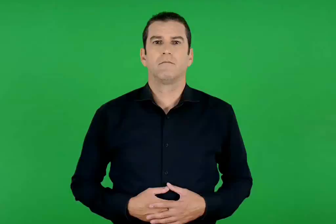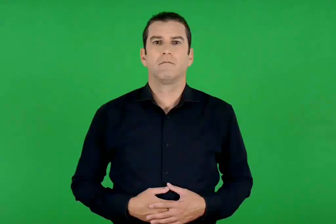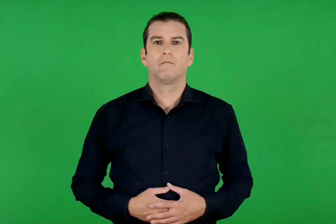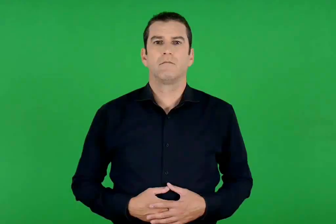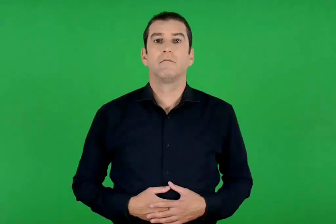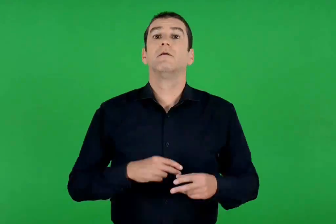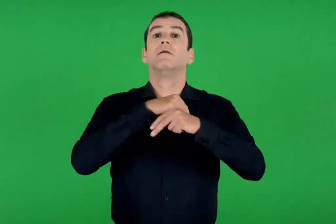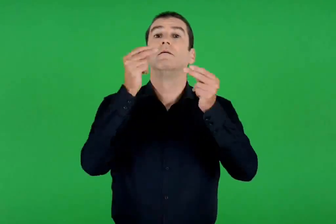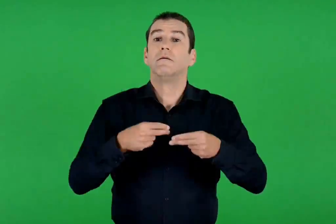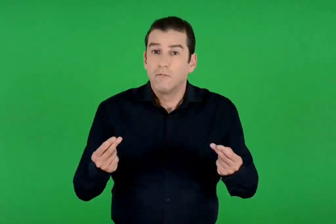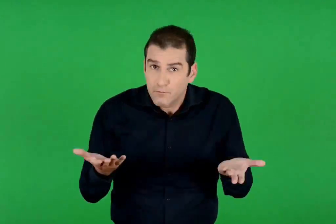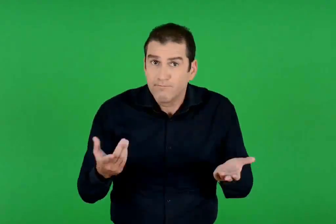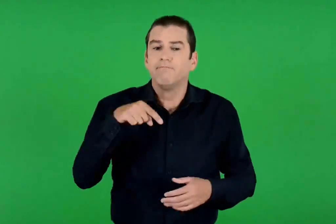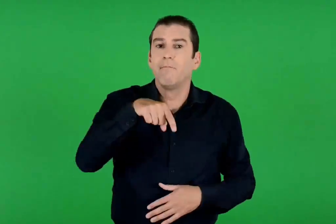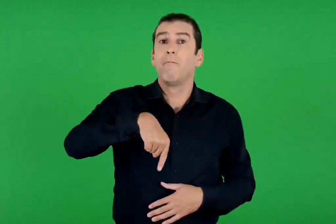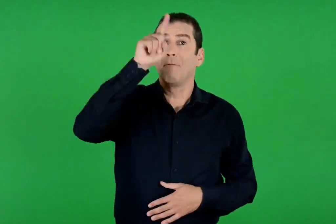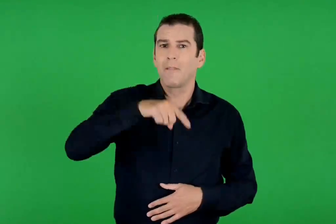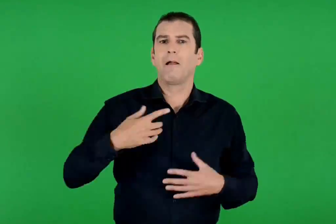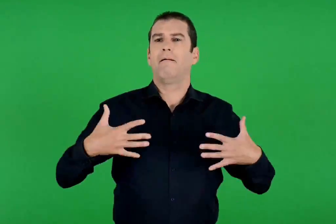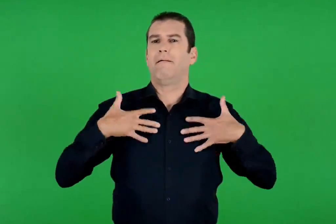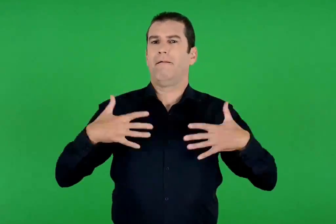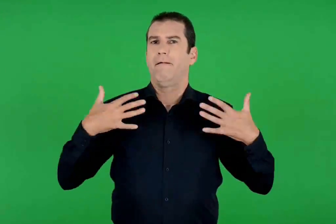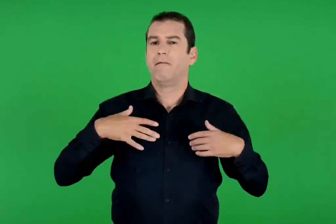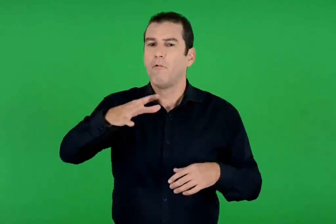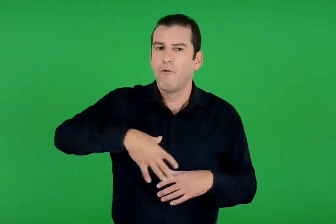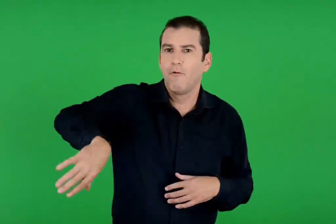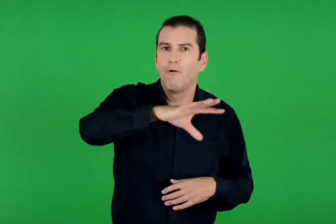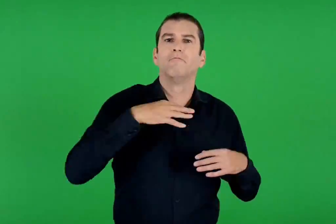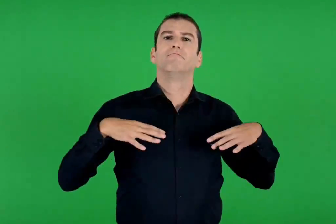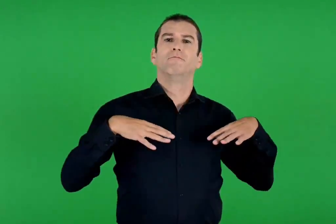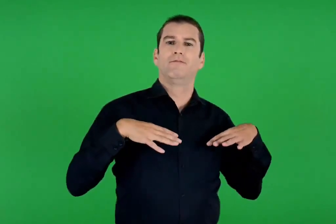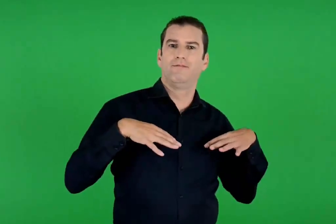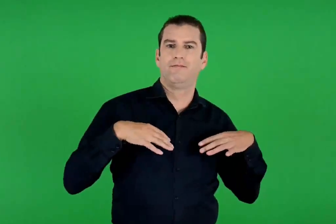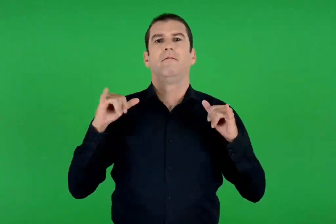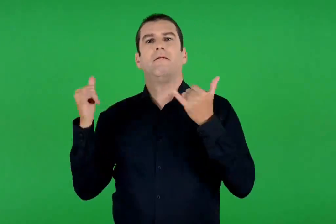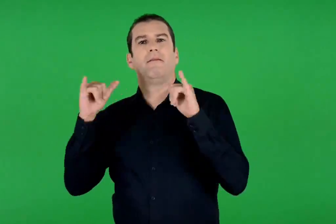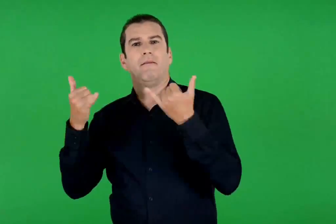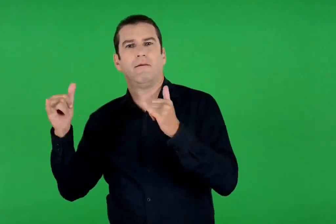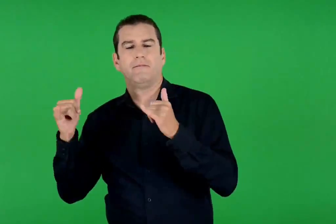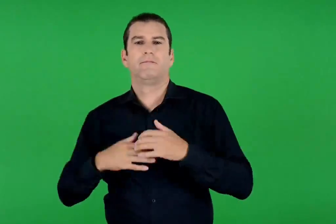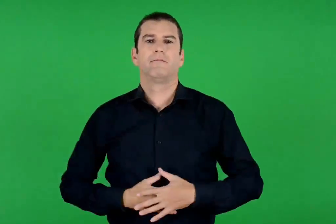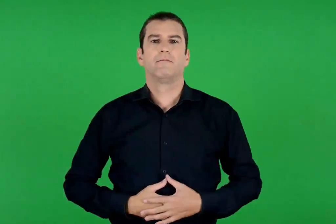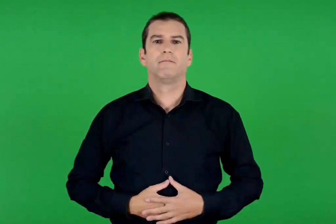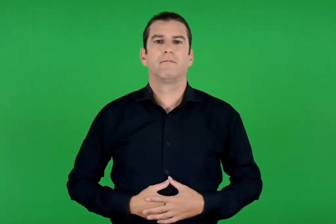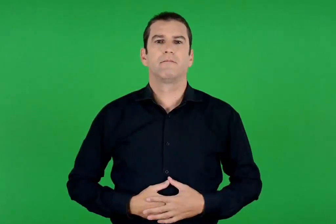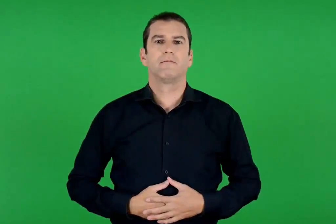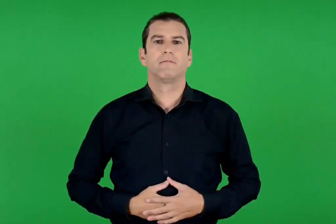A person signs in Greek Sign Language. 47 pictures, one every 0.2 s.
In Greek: συνεπώς , είναι μέρα χαράς , που προσφέρεται για ξεκούραση και διασκέδαση
